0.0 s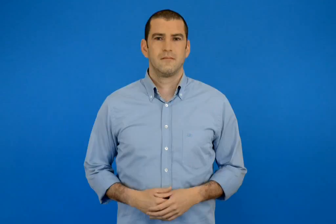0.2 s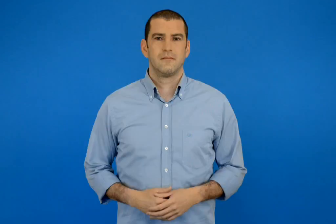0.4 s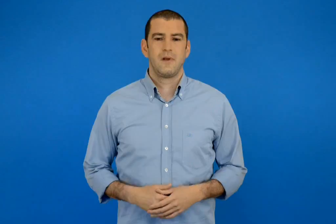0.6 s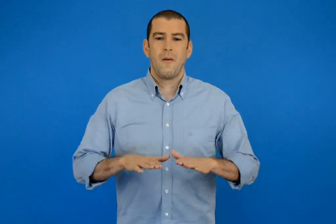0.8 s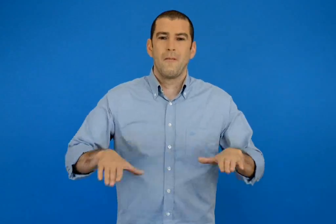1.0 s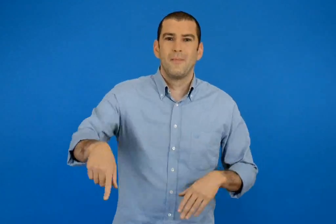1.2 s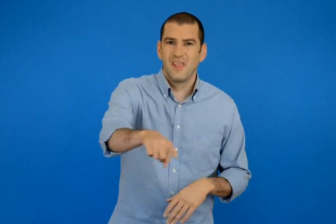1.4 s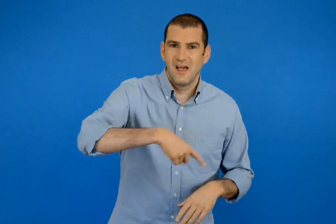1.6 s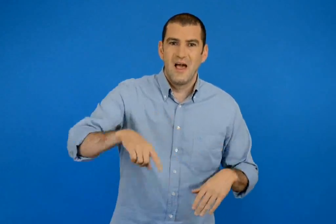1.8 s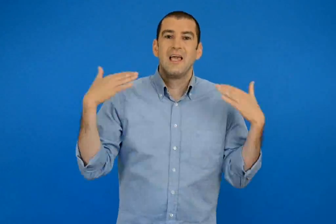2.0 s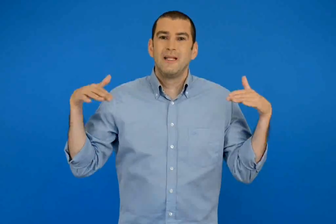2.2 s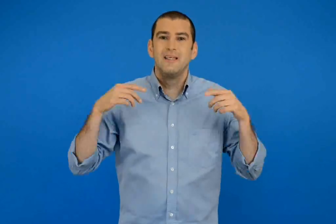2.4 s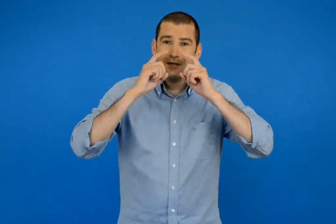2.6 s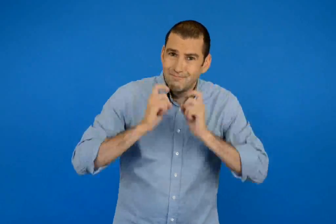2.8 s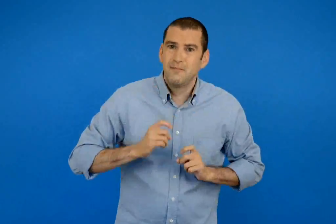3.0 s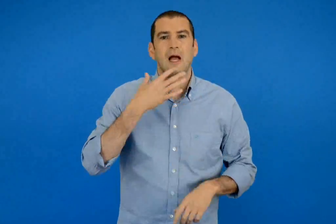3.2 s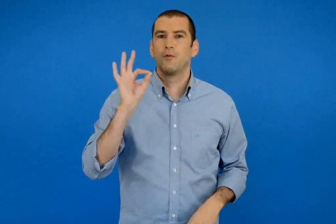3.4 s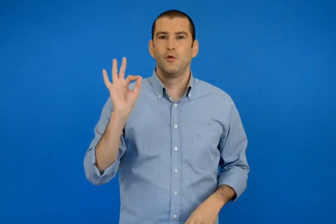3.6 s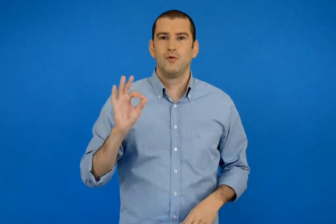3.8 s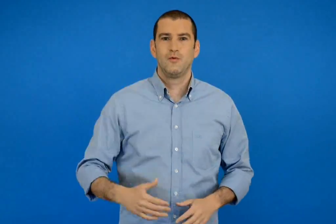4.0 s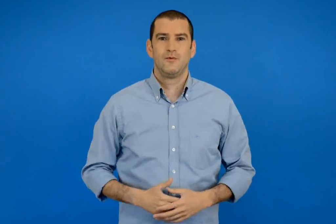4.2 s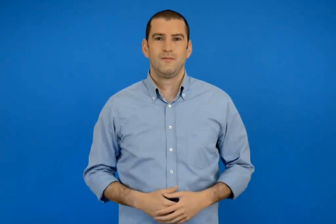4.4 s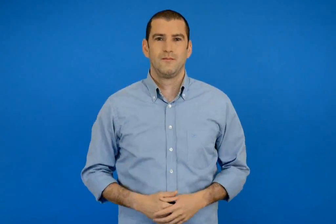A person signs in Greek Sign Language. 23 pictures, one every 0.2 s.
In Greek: για ποιο λόγο χρειάζεται τα παιδιά να κάνουν γυμναστική ;
